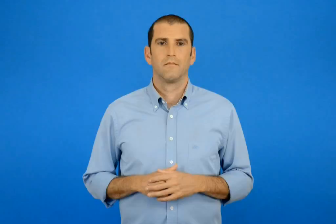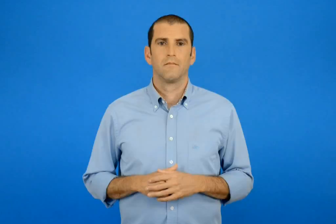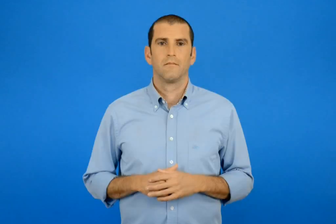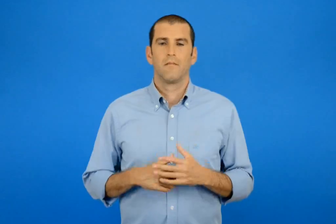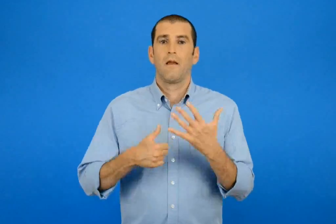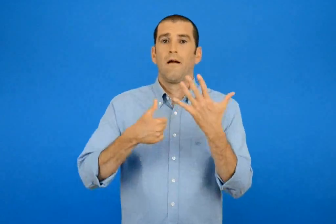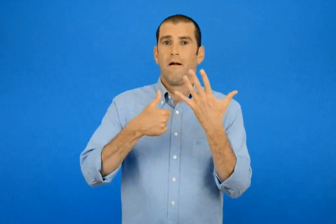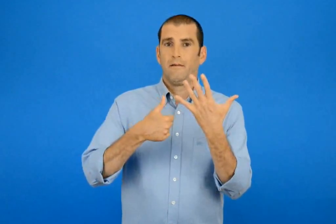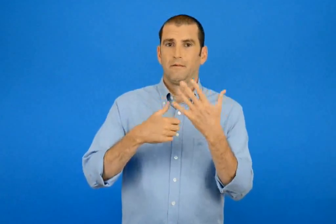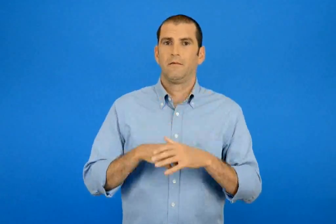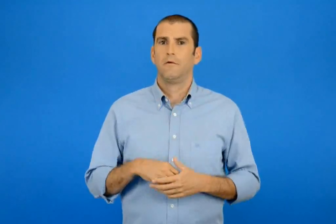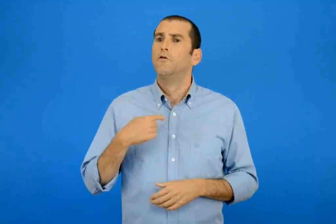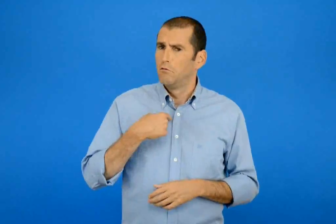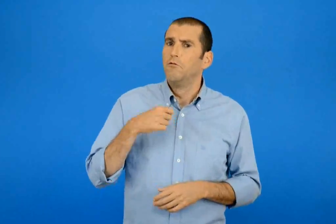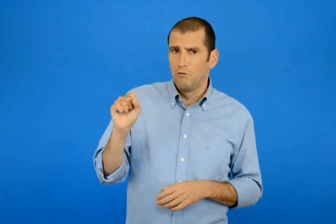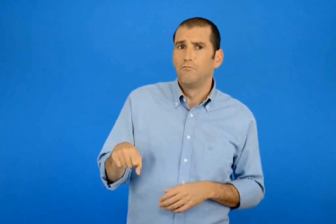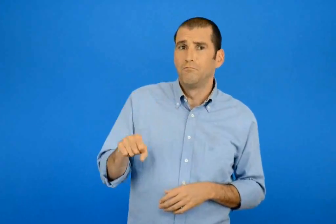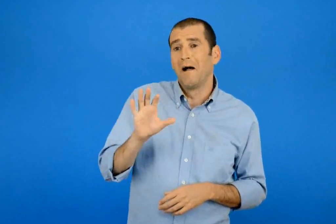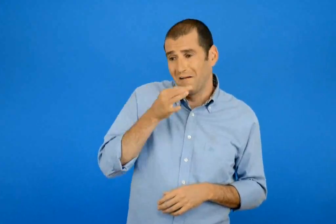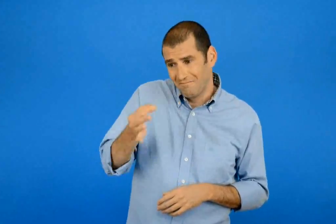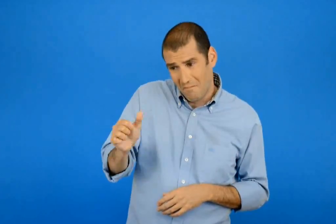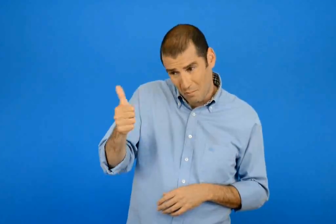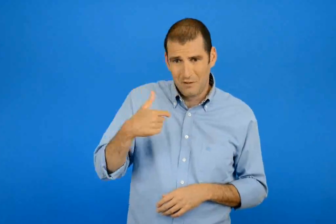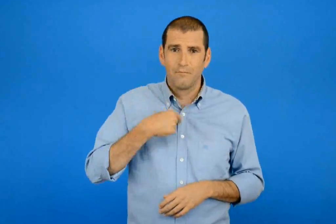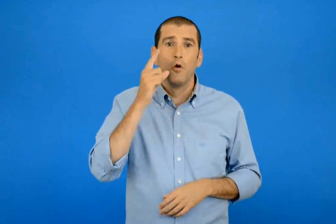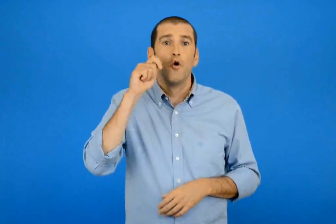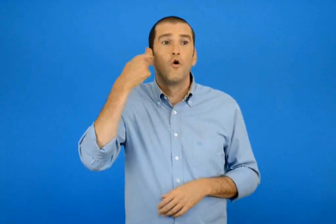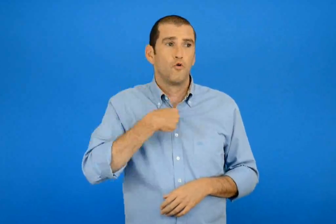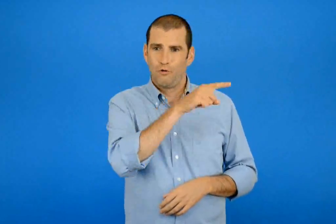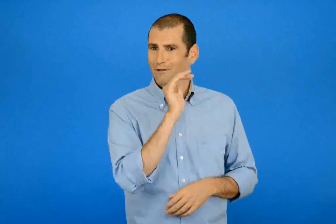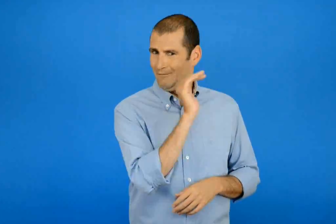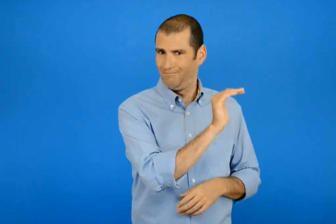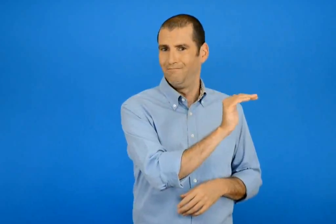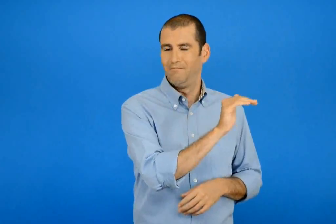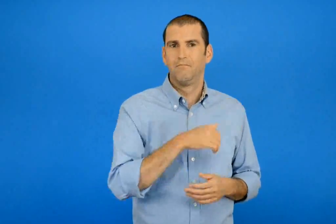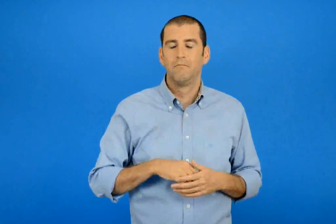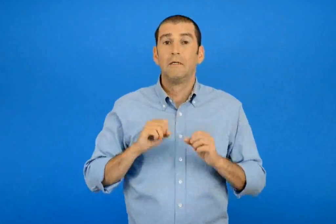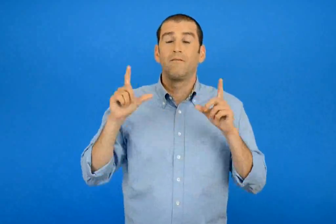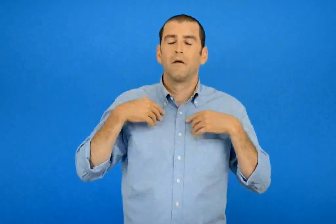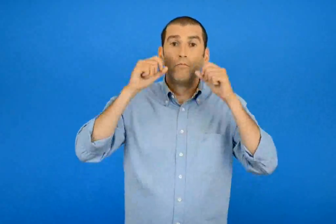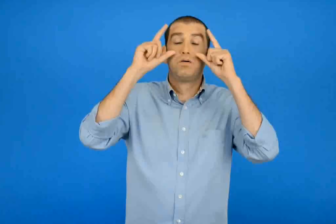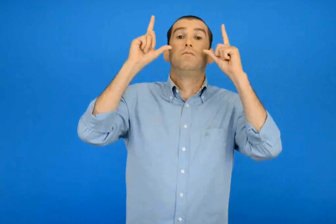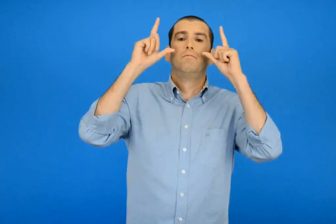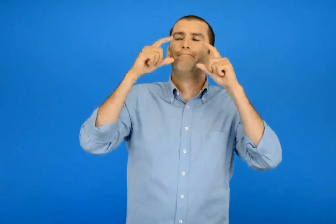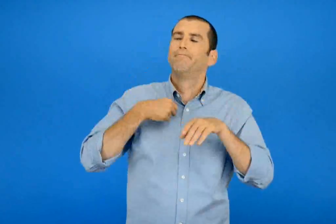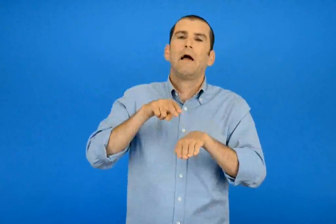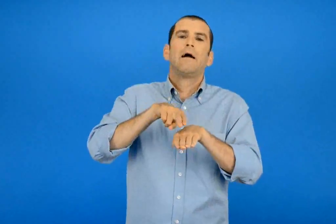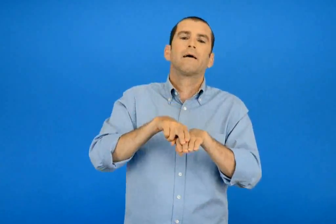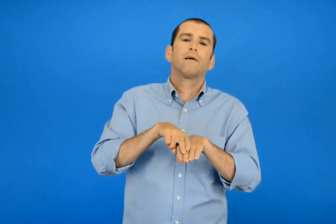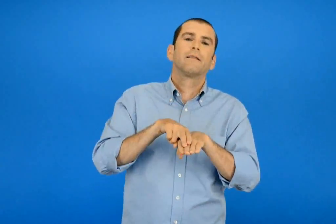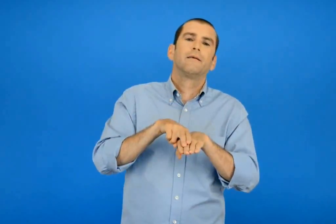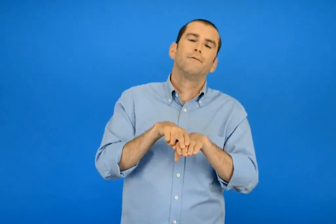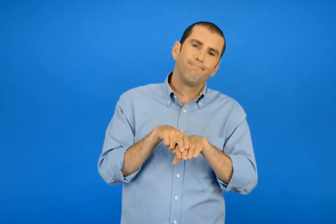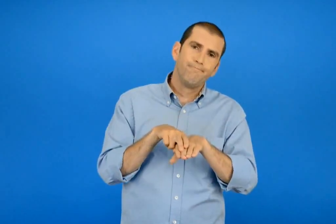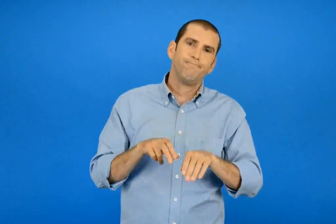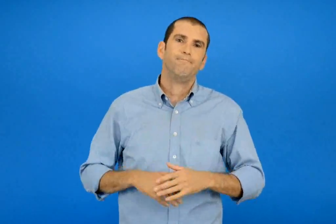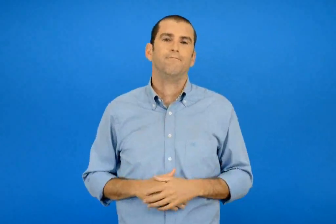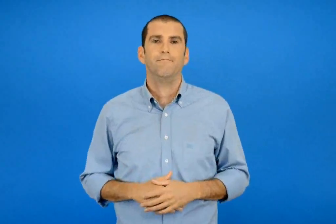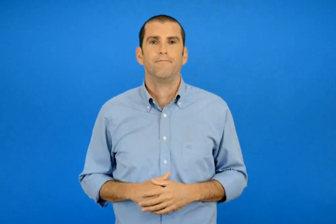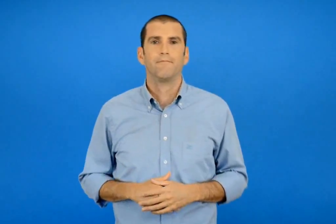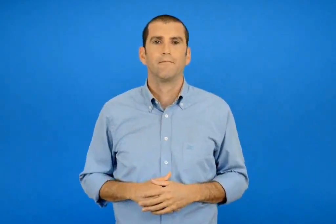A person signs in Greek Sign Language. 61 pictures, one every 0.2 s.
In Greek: 6 εγώ δέχομαι όμως τους λέω πως πρέπει να ειδοποιήσω τους γονείς μου ξαφνικά ξυπνώ και βρίσκομαι πάλι στο κρεβάτι μου
